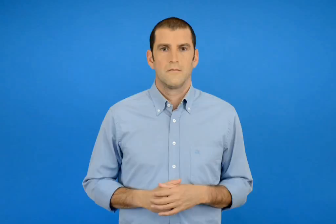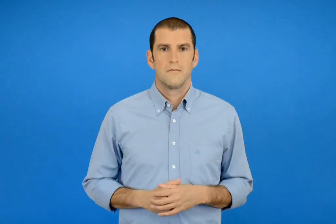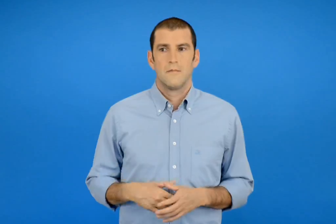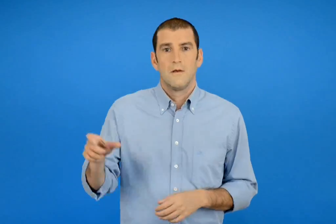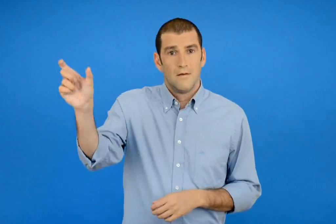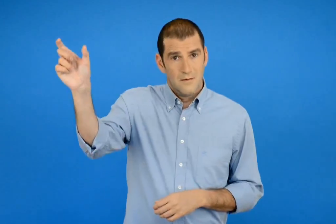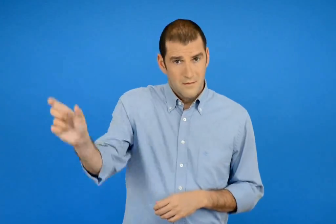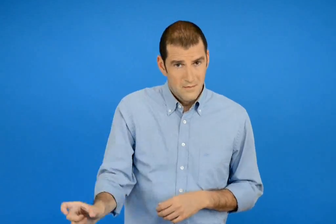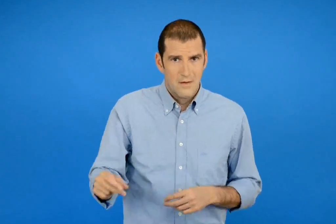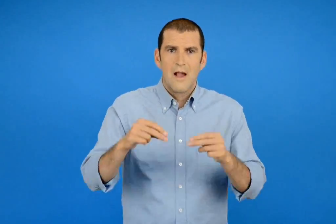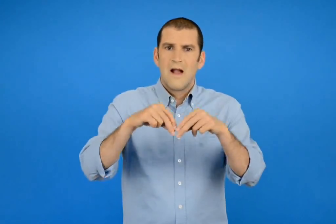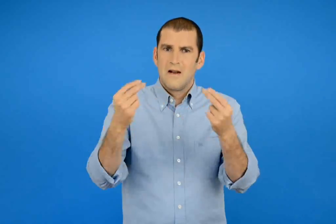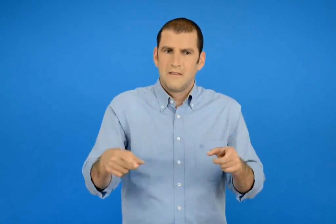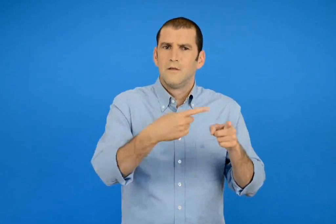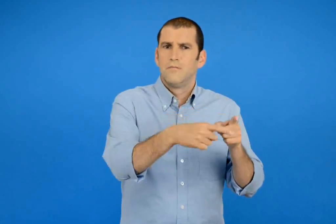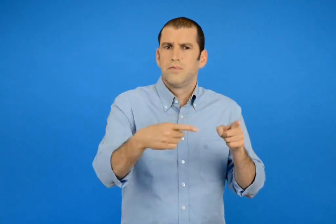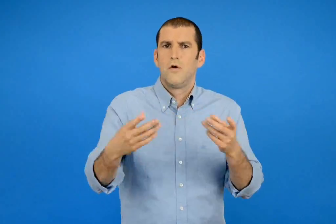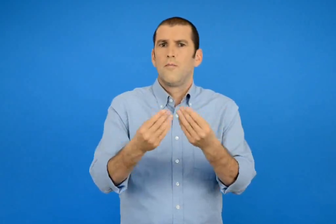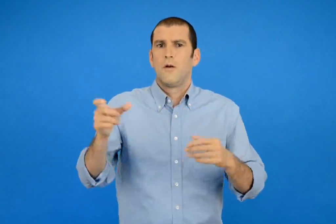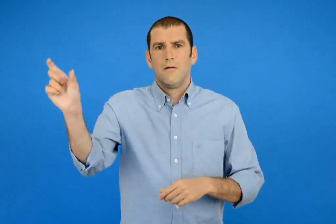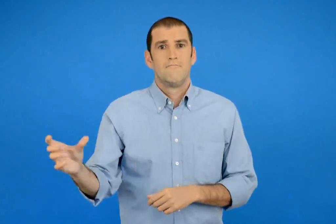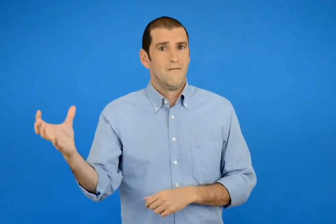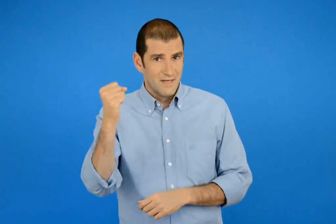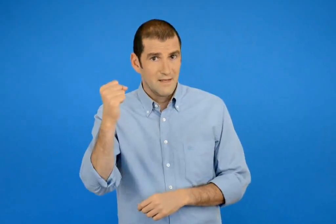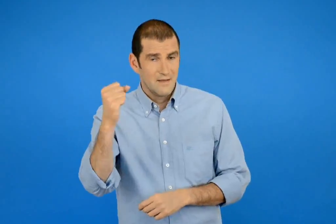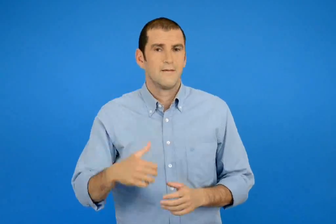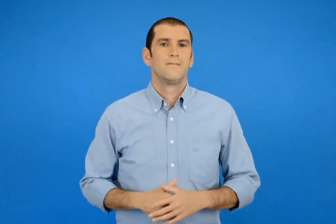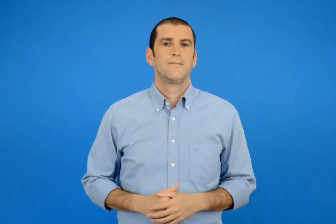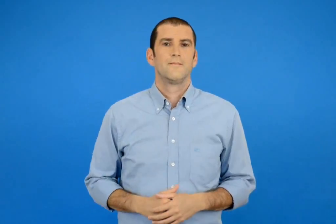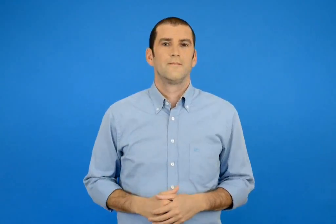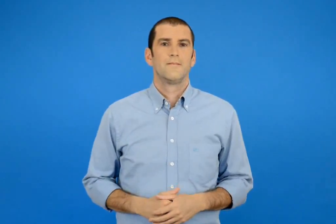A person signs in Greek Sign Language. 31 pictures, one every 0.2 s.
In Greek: βρήκε πολλές διαφορετικές λύσεις
